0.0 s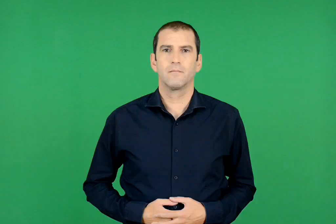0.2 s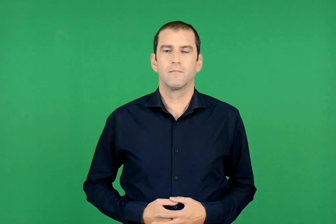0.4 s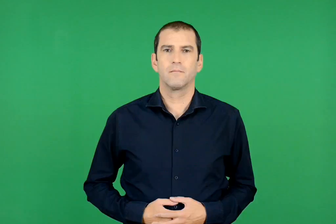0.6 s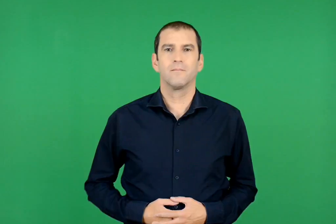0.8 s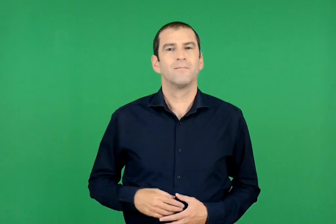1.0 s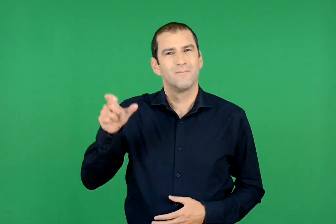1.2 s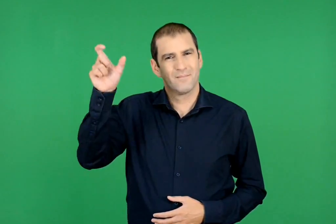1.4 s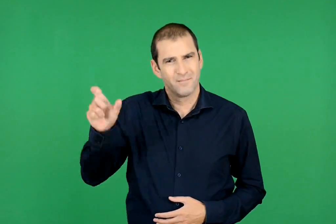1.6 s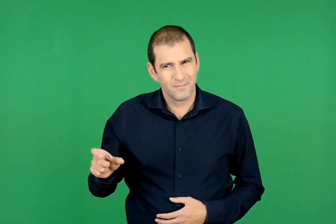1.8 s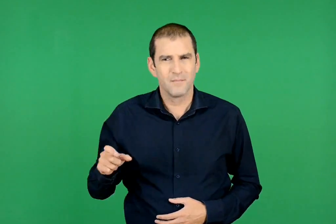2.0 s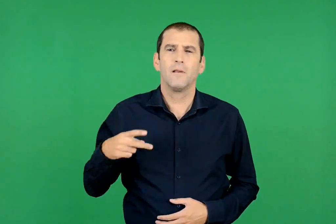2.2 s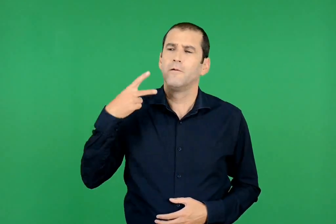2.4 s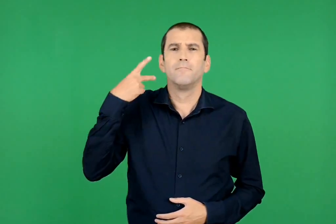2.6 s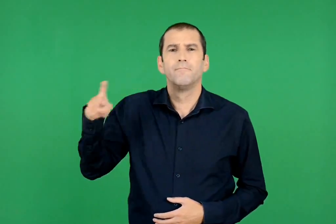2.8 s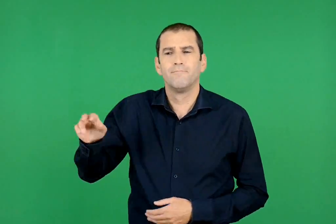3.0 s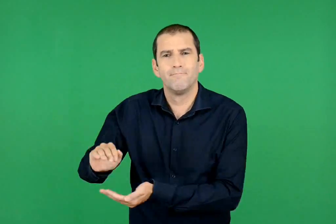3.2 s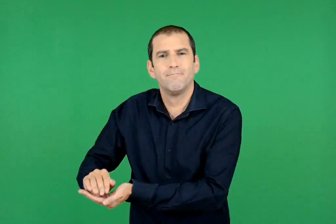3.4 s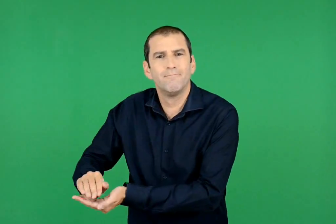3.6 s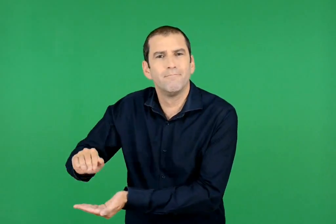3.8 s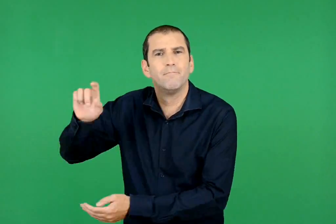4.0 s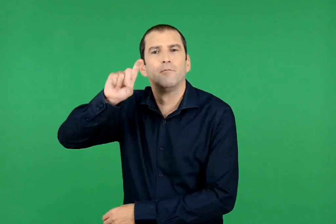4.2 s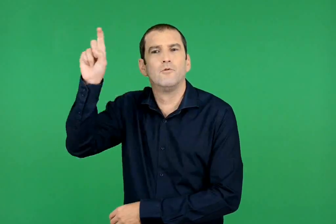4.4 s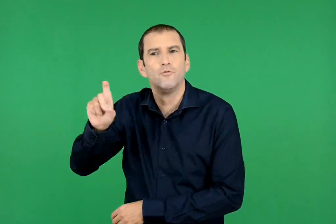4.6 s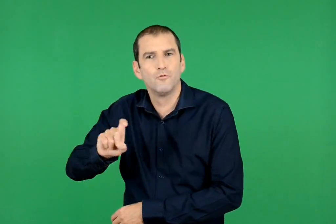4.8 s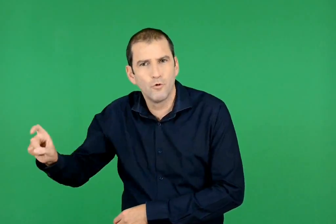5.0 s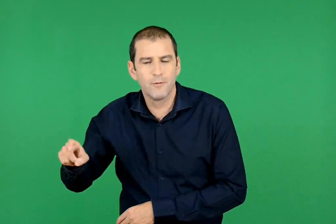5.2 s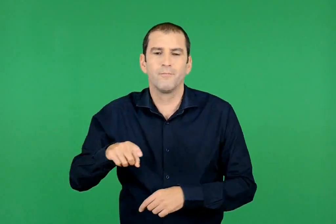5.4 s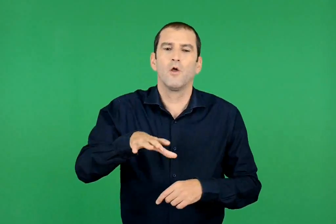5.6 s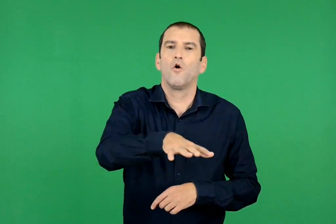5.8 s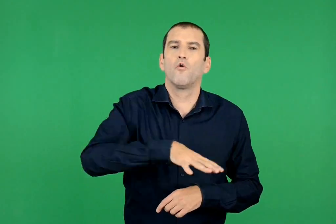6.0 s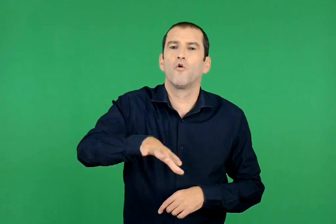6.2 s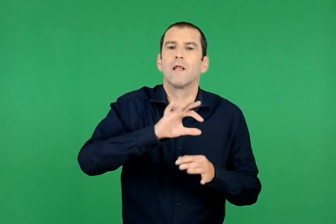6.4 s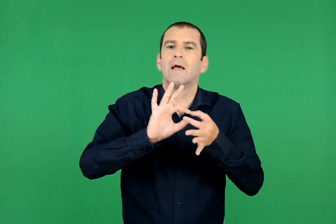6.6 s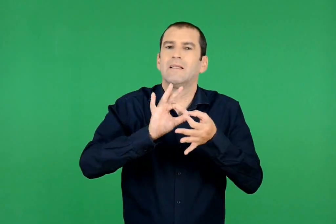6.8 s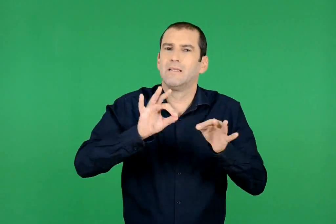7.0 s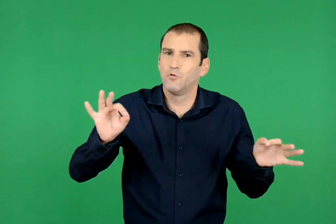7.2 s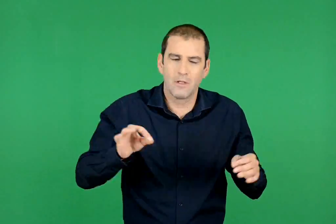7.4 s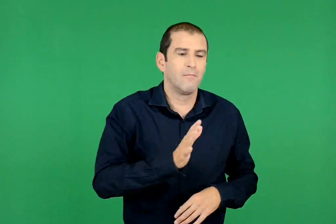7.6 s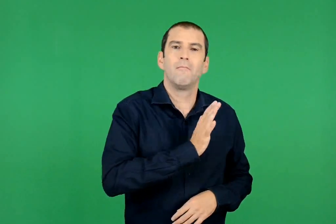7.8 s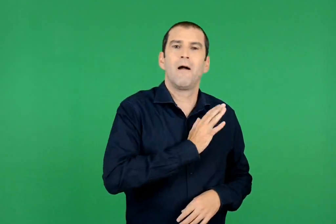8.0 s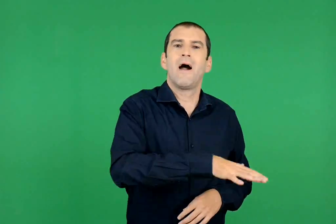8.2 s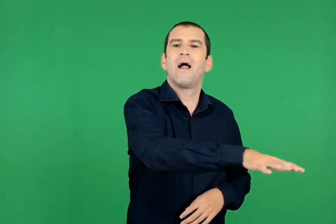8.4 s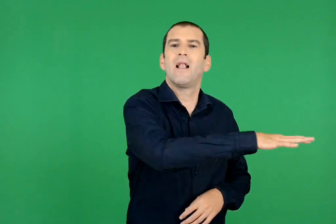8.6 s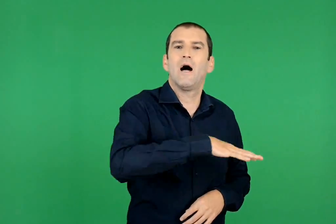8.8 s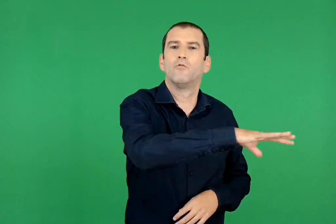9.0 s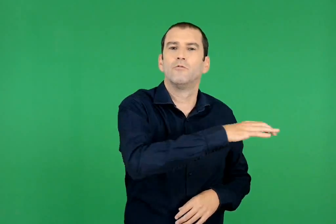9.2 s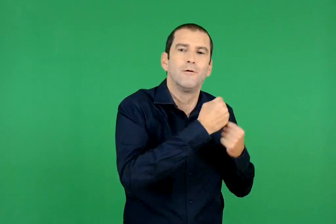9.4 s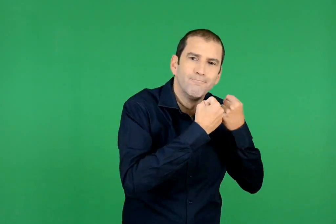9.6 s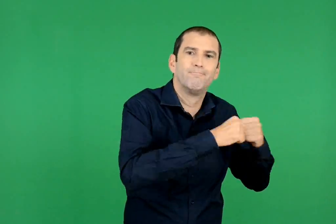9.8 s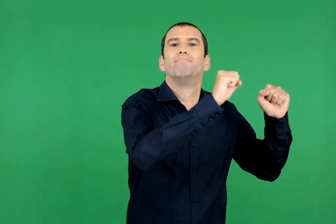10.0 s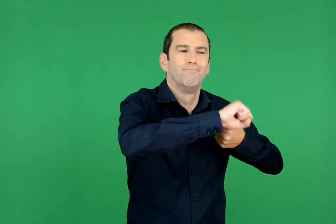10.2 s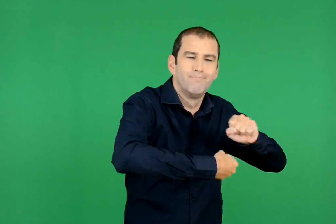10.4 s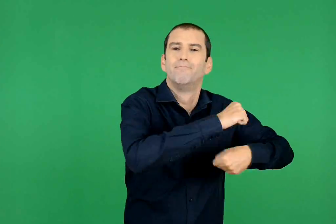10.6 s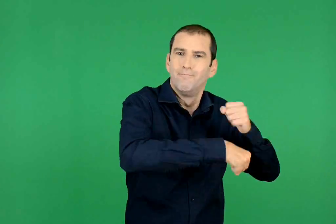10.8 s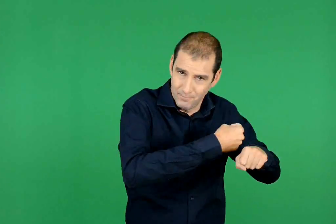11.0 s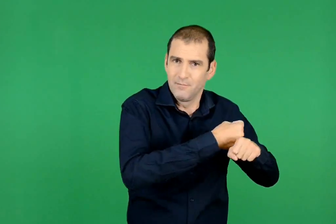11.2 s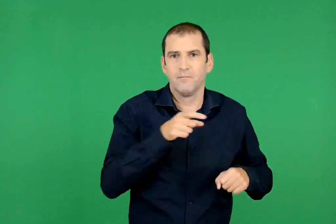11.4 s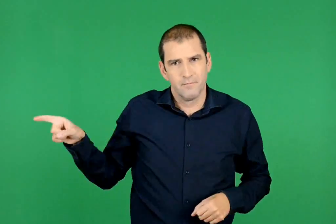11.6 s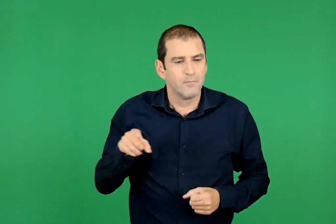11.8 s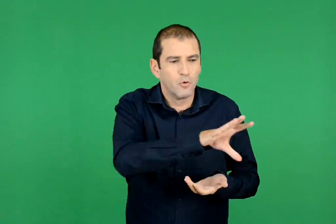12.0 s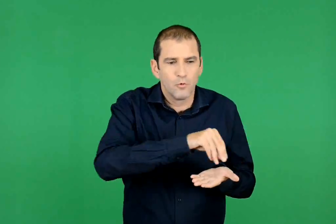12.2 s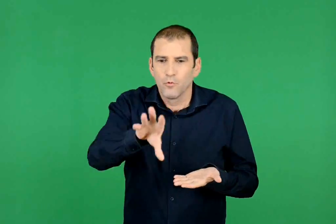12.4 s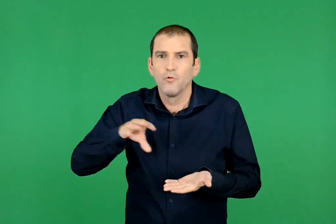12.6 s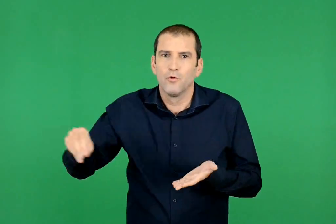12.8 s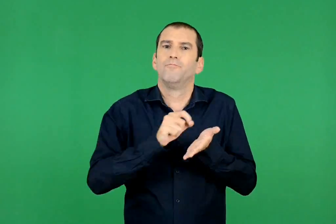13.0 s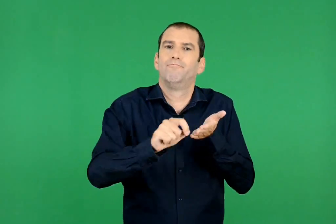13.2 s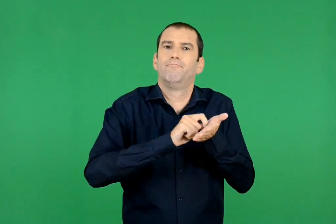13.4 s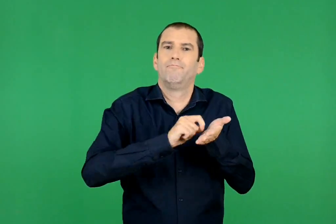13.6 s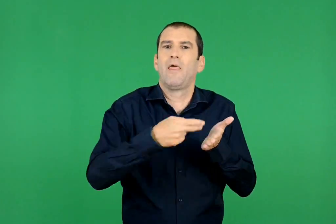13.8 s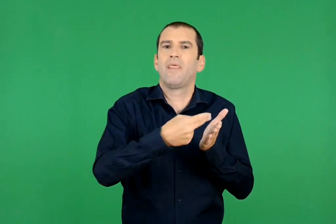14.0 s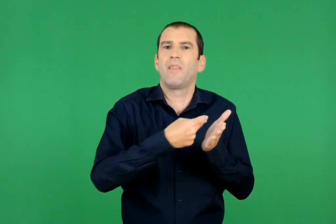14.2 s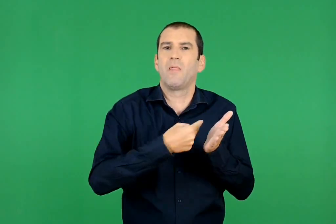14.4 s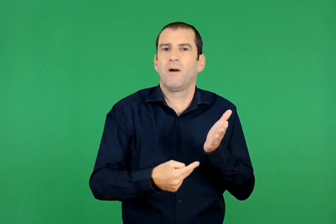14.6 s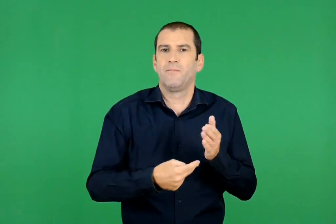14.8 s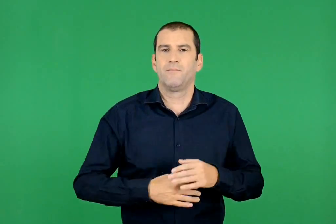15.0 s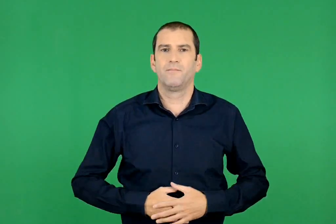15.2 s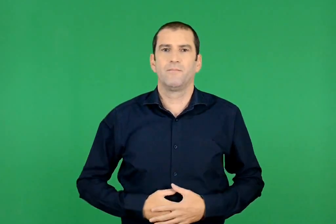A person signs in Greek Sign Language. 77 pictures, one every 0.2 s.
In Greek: τα θέματά της τα αντλεί από δικά της βιώματα , από την ιστορία της χώρας μας και τους αγώνες του λαού μας
